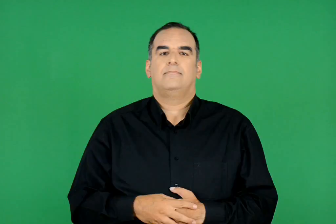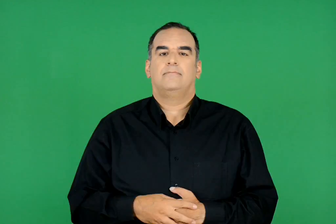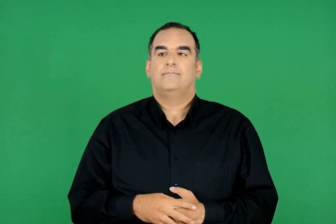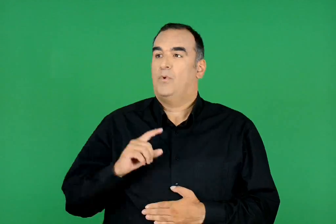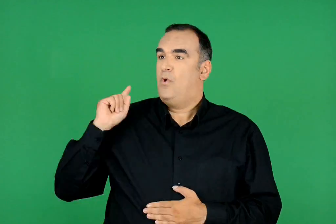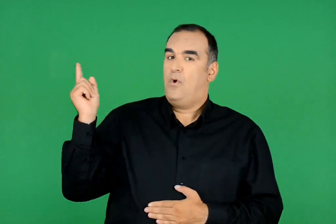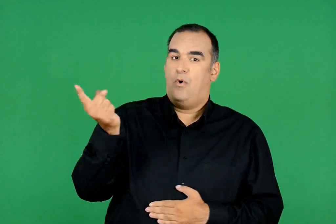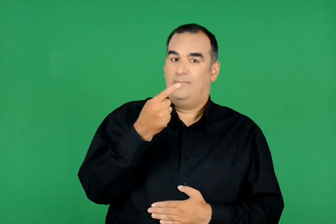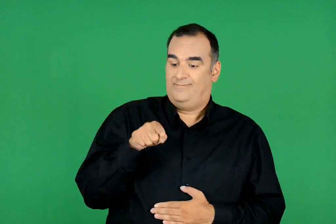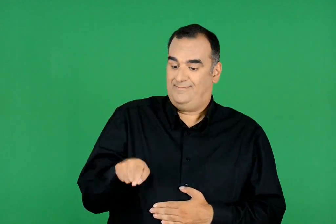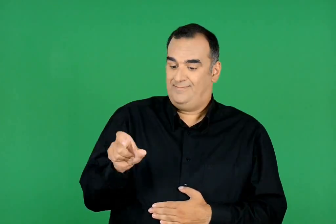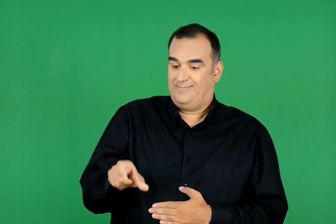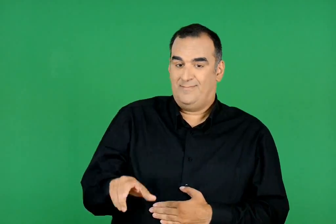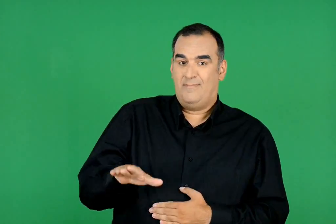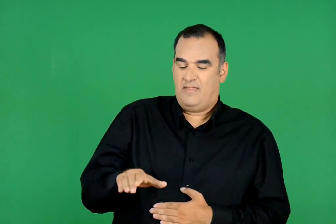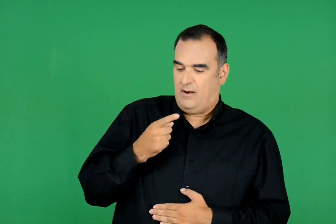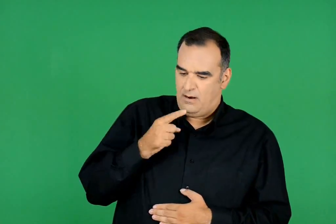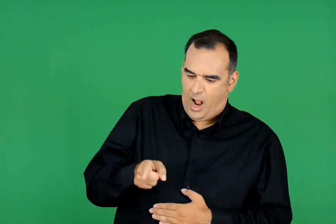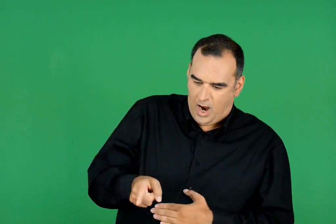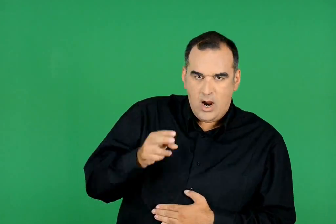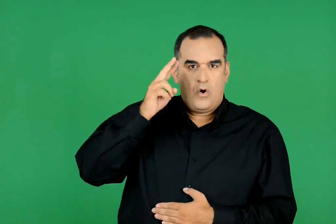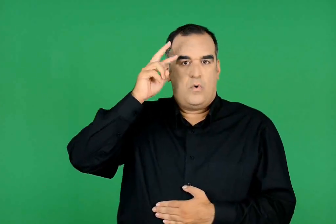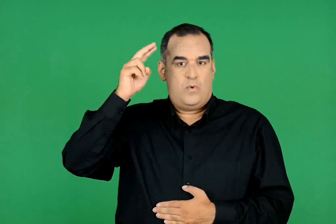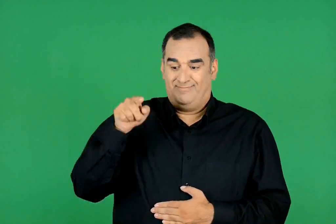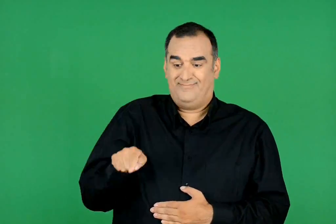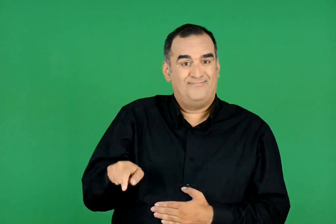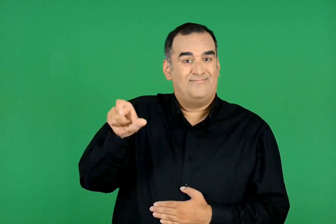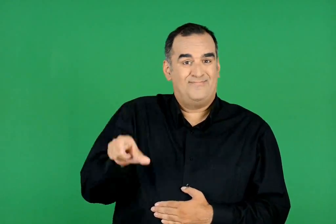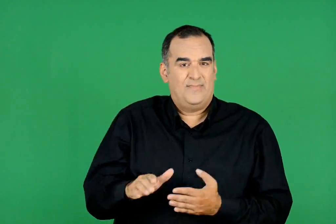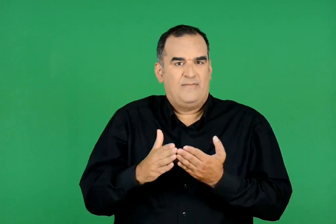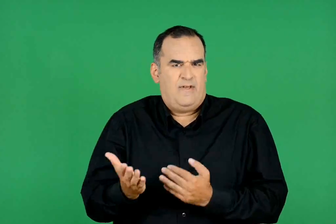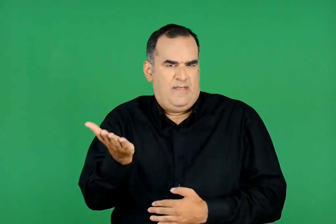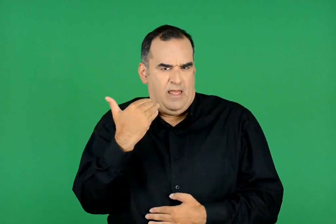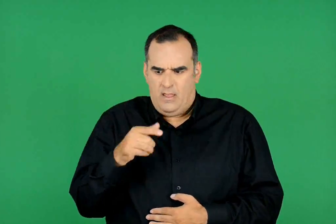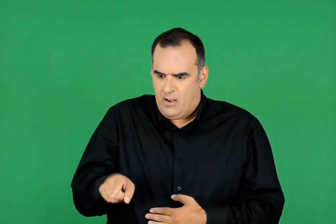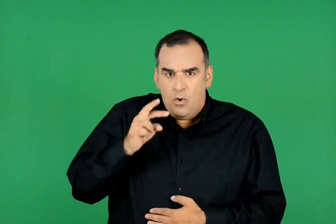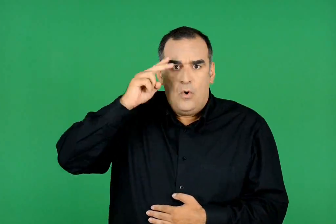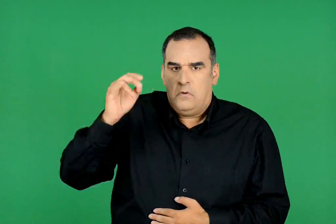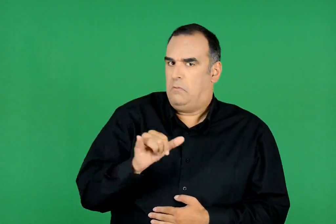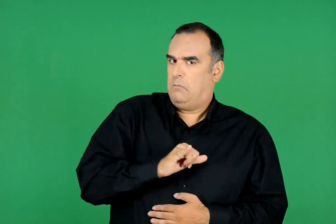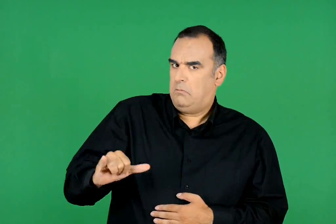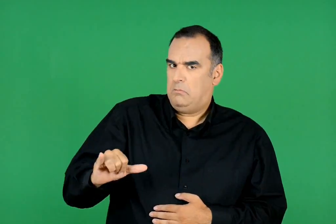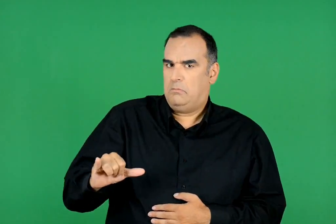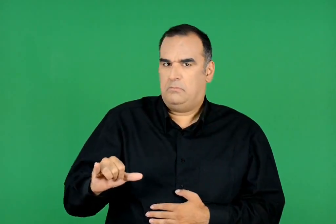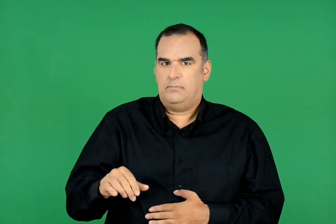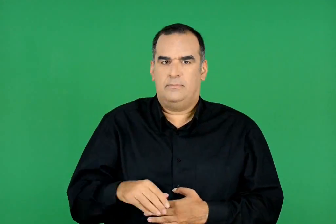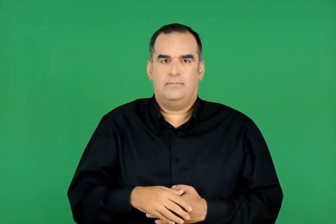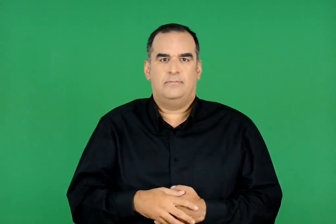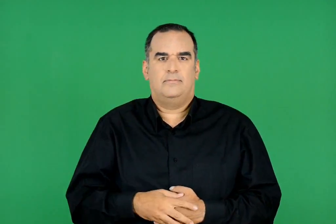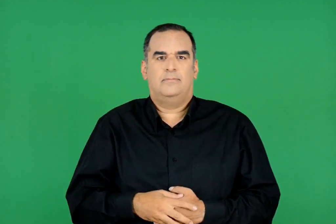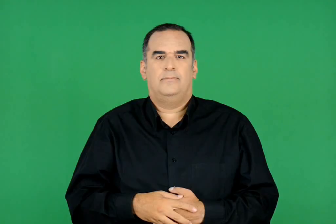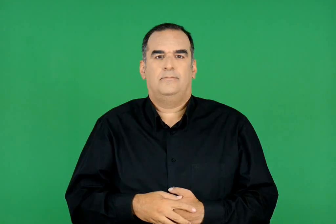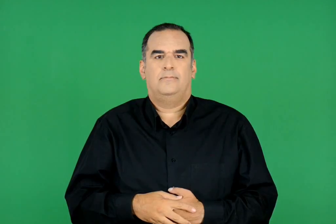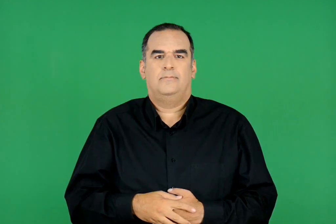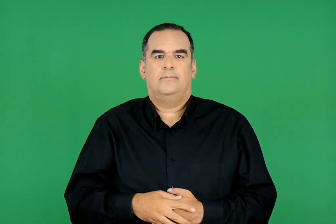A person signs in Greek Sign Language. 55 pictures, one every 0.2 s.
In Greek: και λέγανε αυτό το παιδί θα γίνει ευφυΐα . άμα δεν έχεις βιβλία , να δεις ευφυΐα που γίνεσαι
